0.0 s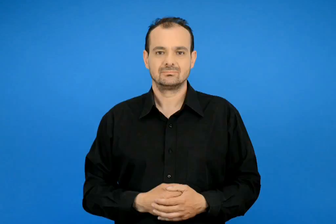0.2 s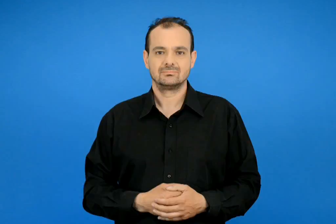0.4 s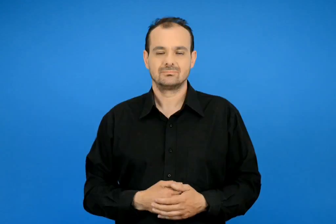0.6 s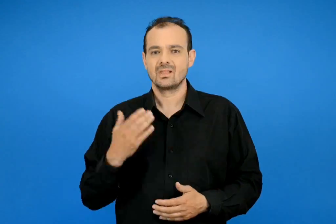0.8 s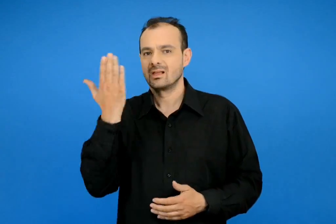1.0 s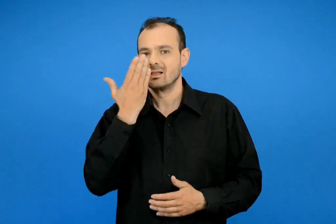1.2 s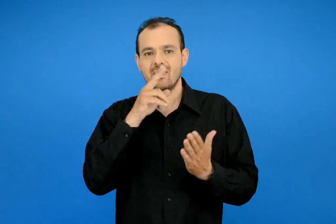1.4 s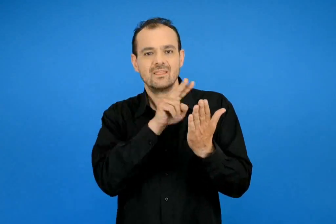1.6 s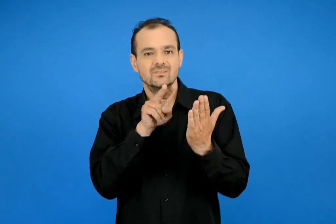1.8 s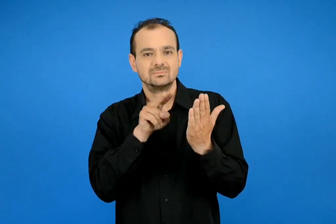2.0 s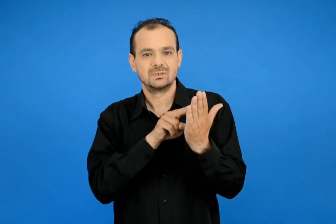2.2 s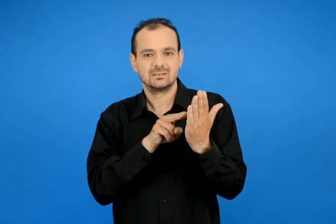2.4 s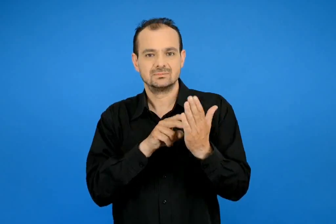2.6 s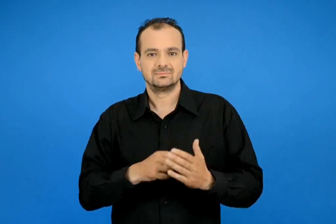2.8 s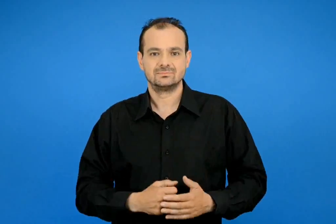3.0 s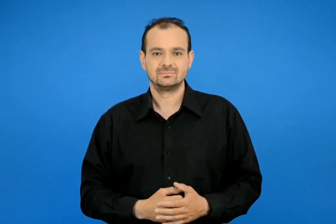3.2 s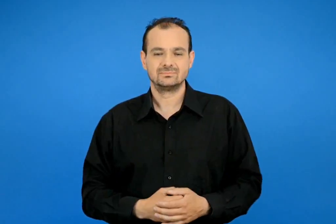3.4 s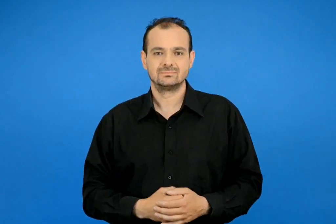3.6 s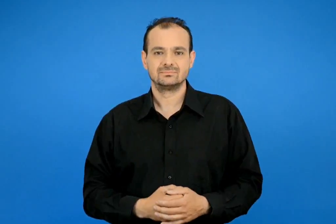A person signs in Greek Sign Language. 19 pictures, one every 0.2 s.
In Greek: διάβασμα
